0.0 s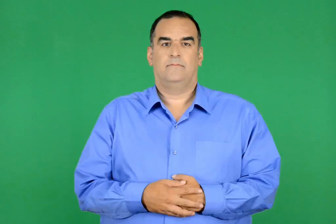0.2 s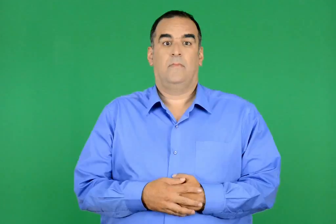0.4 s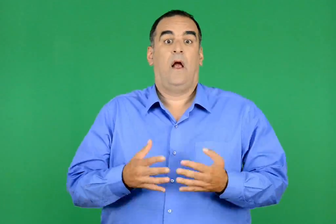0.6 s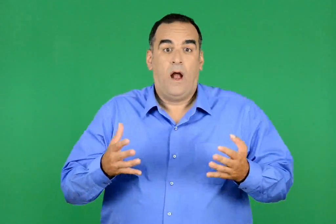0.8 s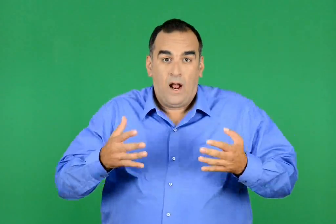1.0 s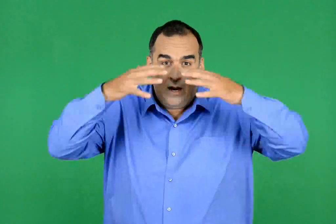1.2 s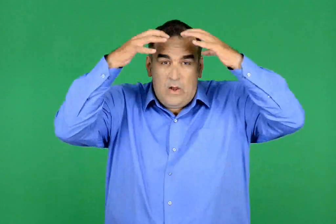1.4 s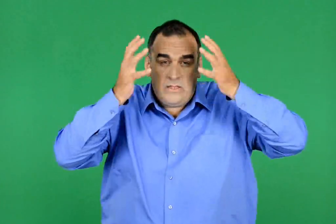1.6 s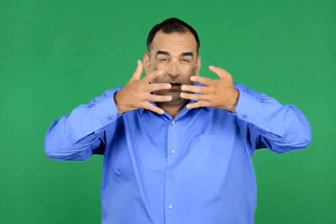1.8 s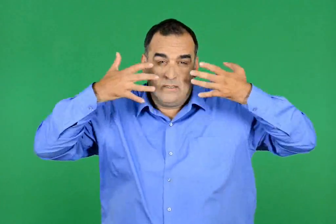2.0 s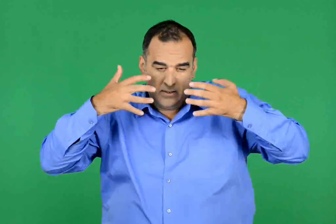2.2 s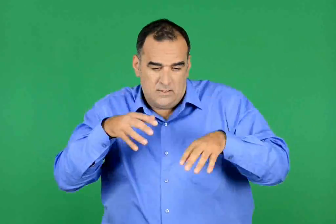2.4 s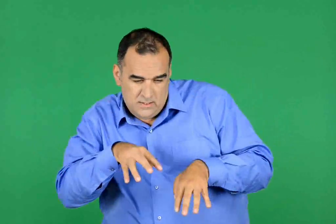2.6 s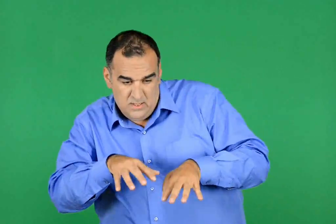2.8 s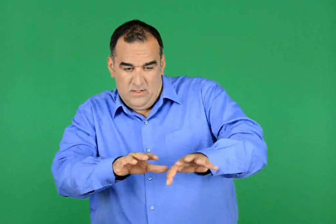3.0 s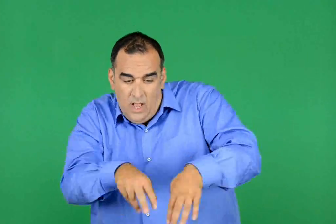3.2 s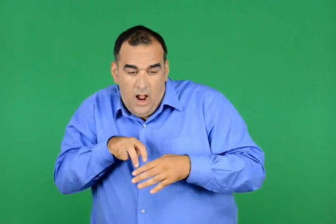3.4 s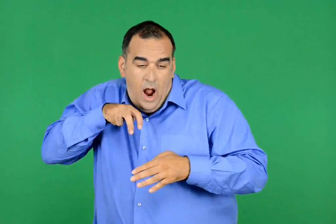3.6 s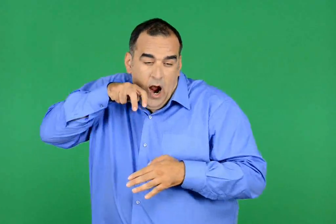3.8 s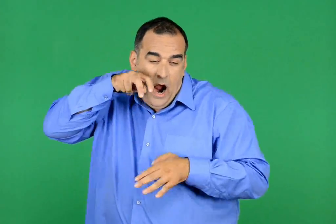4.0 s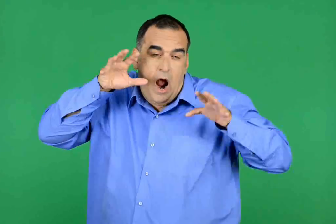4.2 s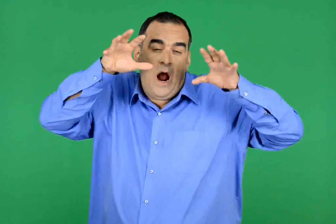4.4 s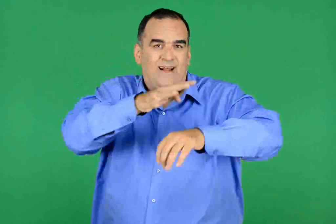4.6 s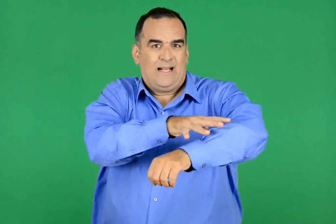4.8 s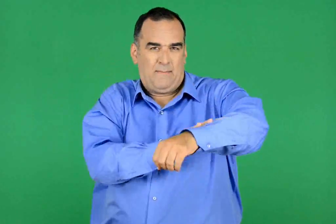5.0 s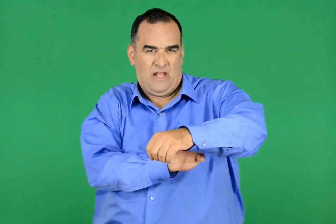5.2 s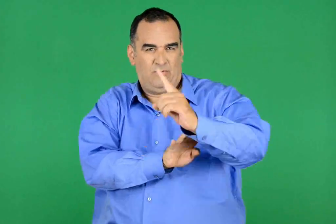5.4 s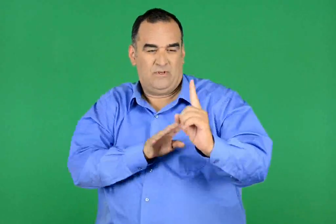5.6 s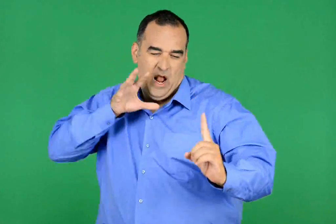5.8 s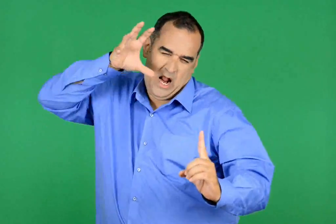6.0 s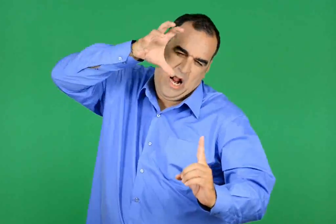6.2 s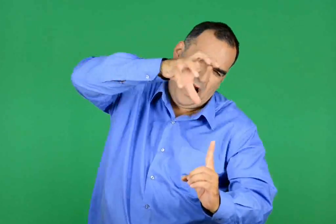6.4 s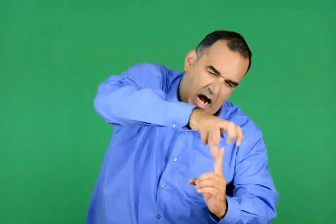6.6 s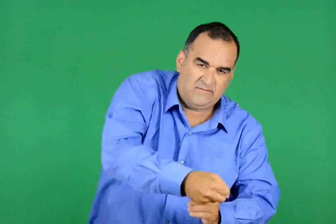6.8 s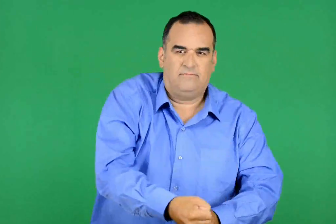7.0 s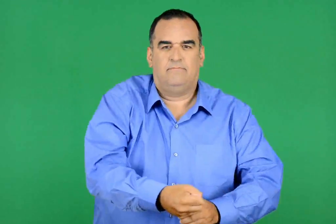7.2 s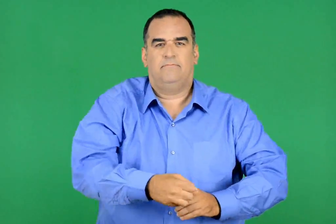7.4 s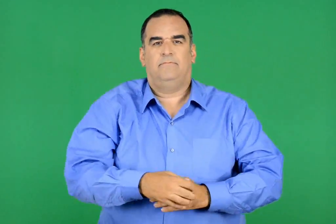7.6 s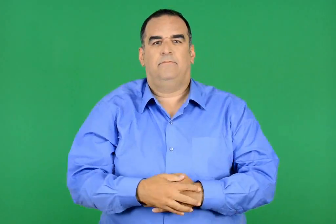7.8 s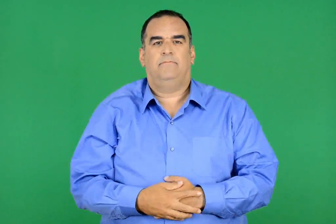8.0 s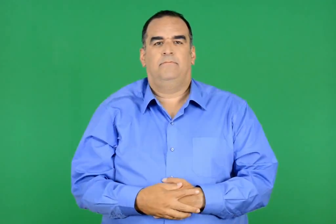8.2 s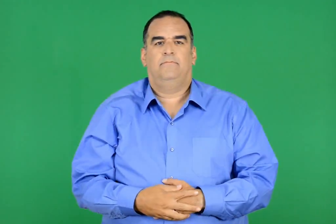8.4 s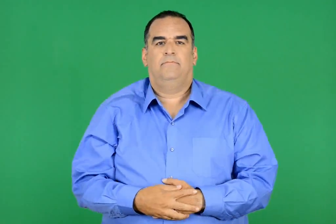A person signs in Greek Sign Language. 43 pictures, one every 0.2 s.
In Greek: μα να το λιοντάρι με ένα τεράστιο πήδημα , ορμά κατεπάνω τους κι αρπάζει τον καπετάνιο
